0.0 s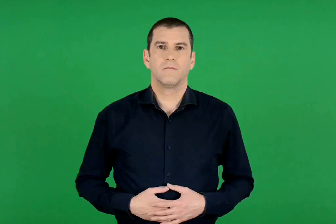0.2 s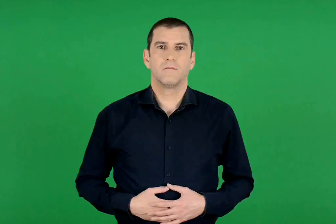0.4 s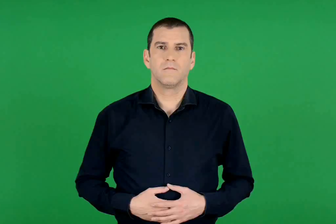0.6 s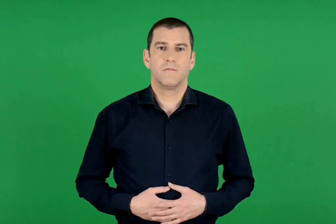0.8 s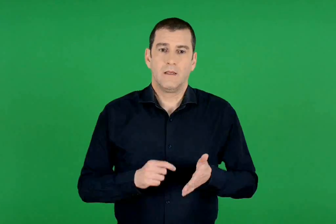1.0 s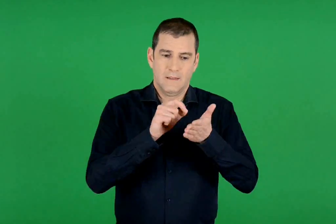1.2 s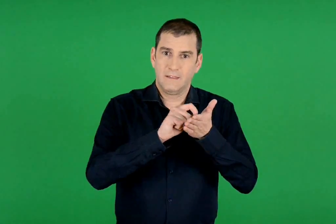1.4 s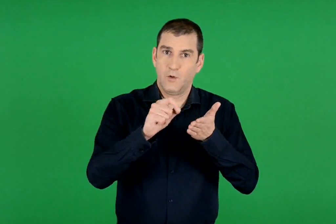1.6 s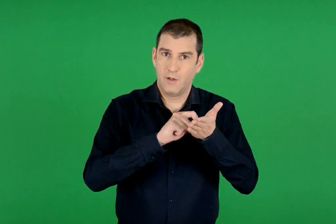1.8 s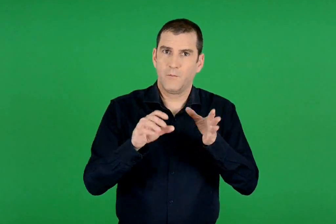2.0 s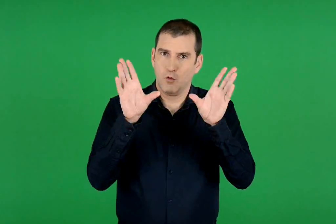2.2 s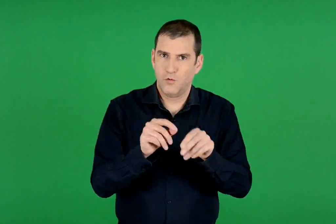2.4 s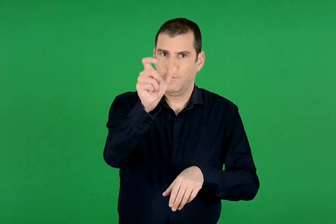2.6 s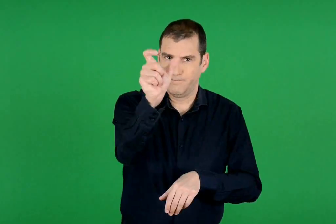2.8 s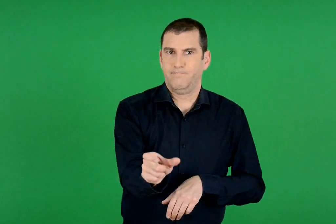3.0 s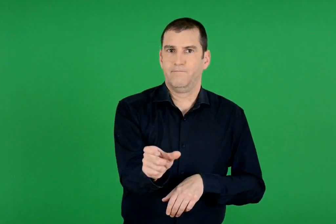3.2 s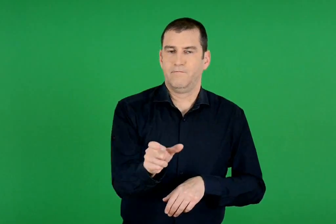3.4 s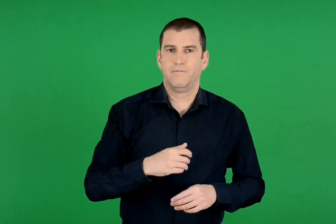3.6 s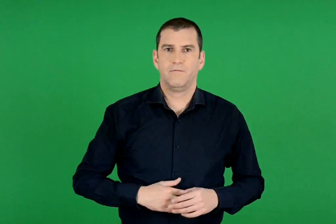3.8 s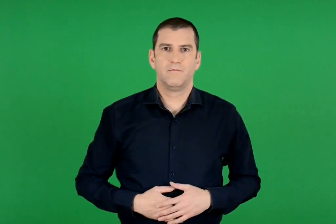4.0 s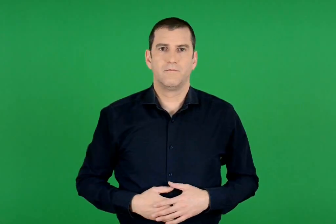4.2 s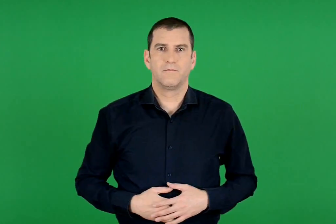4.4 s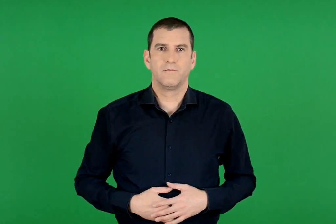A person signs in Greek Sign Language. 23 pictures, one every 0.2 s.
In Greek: σημείωμα για σένα
